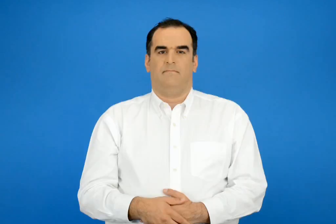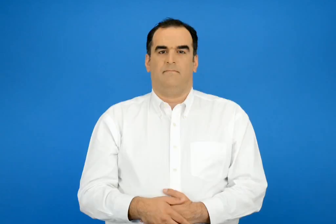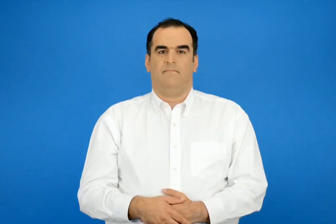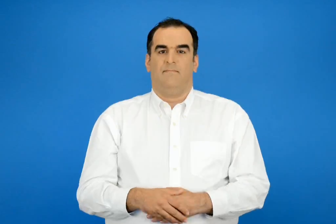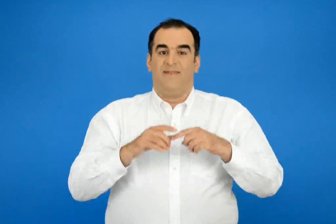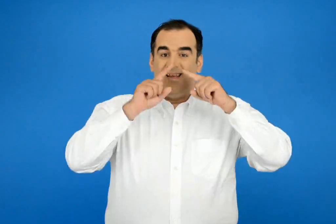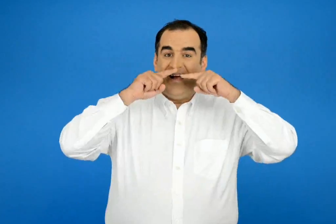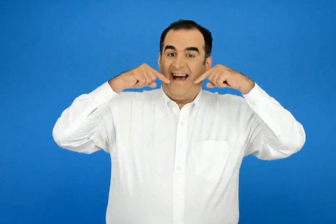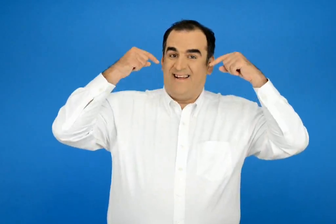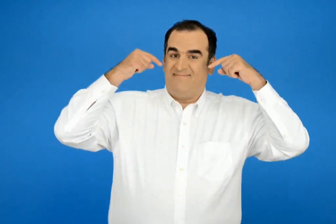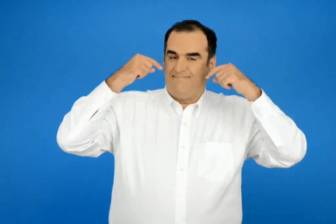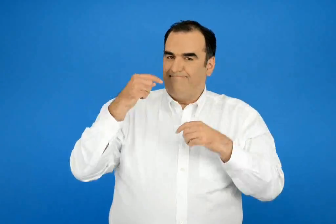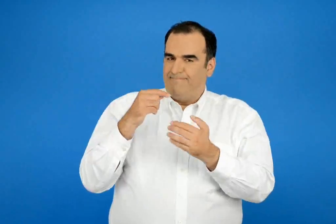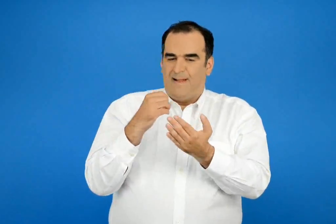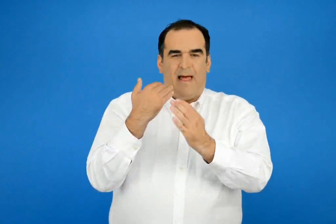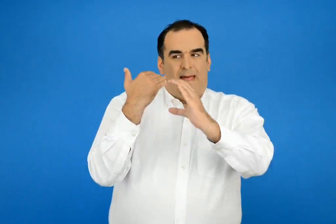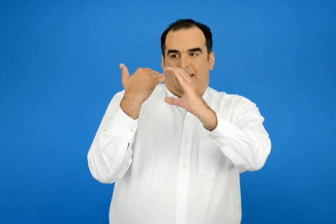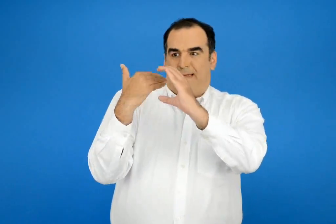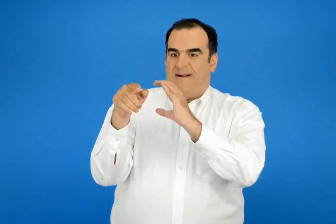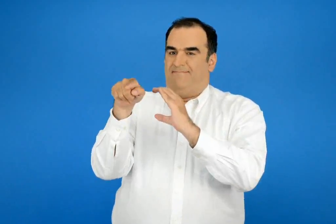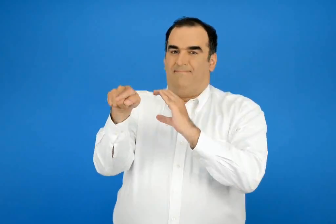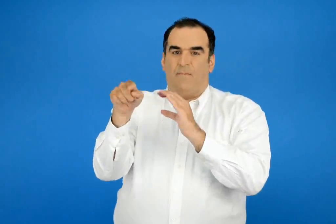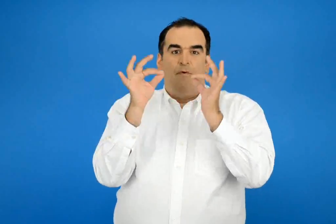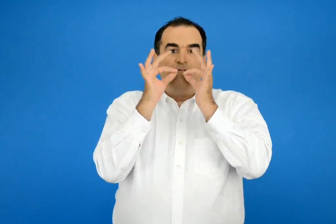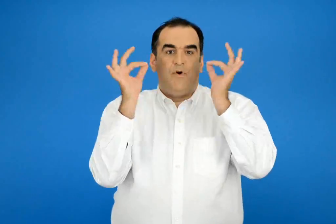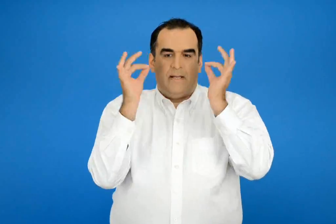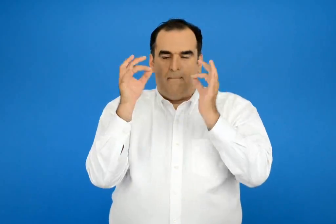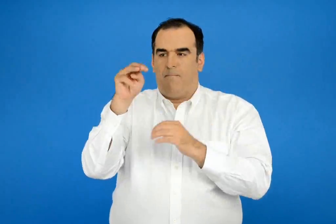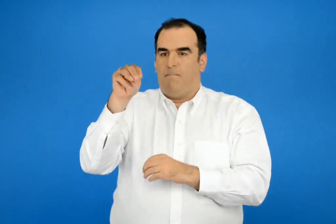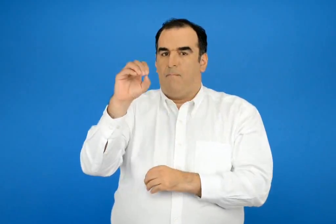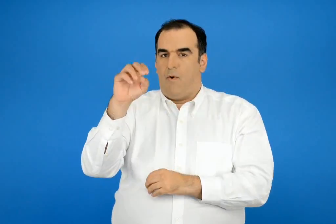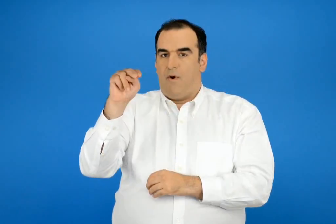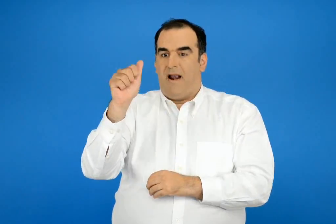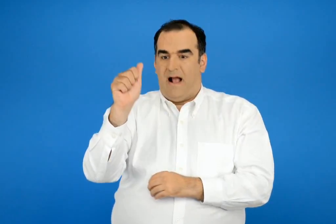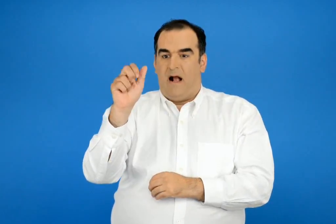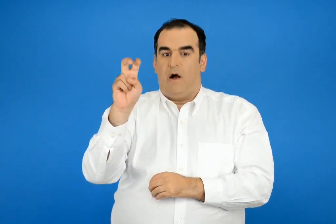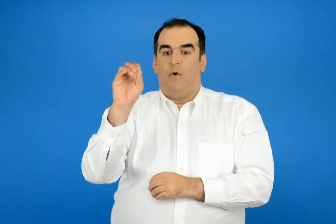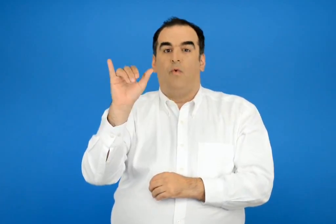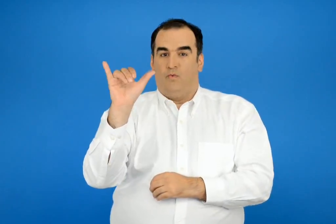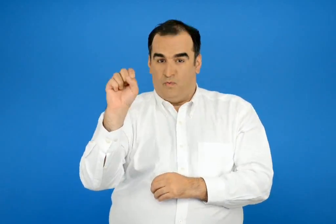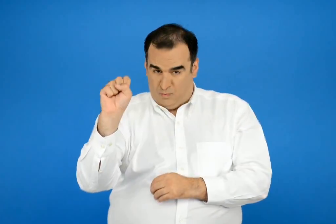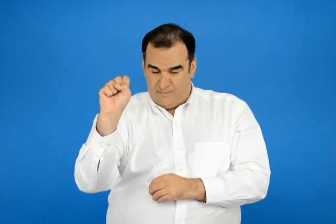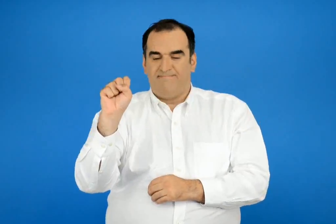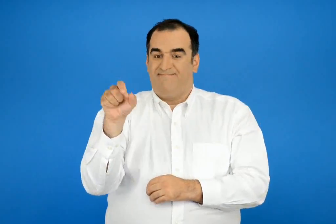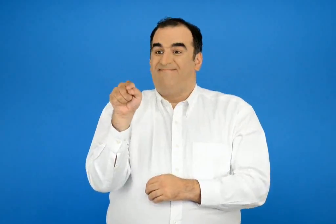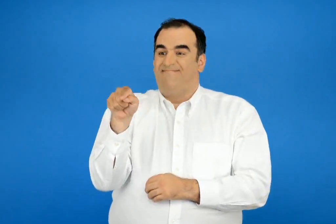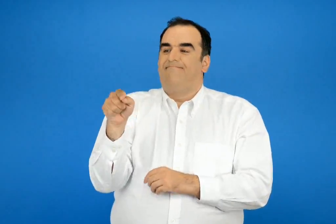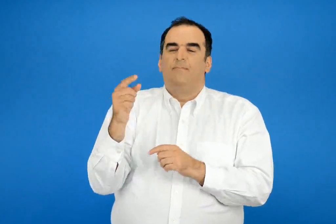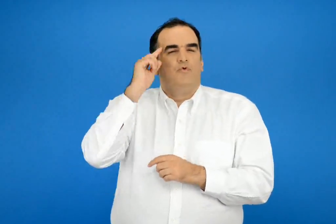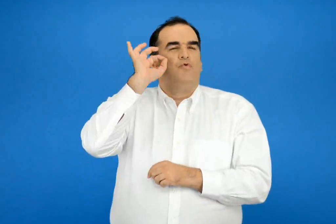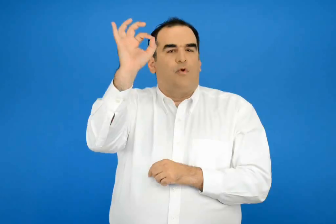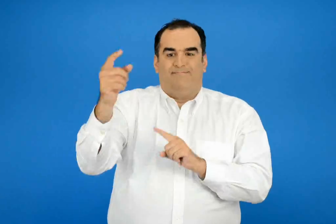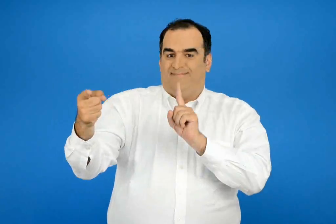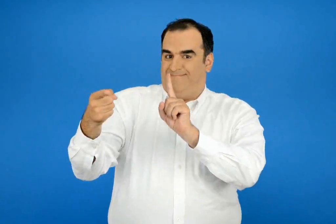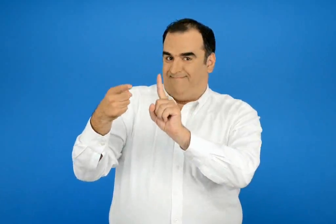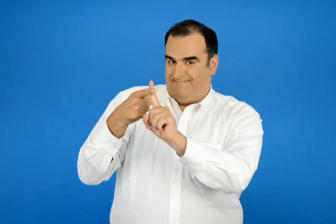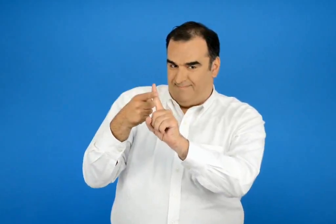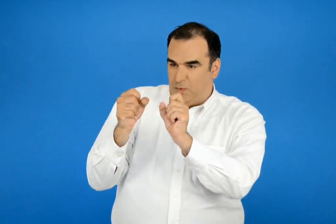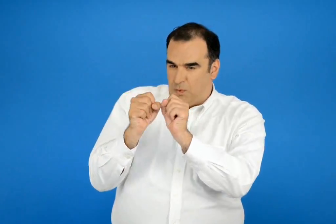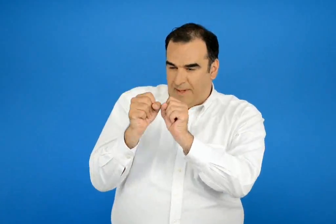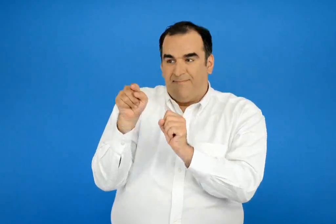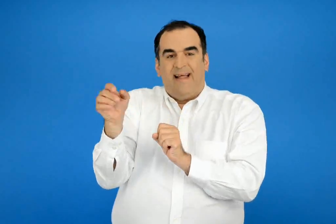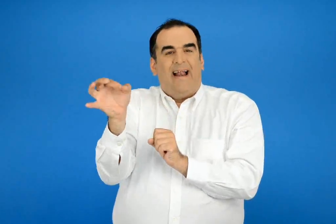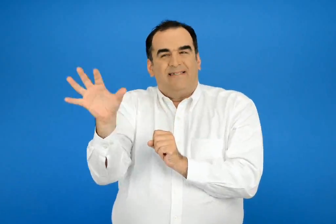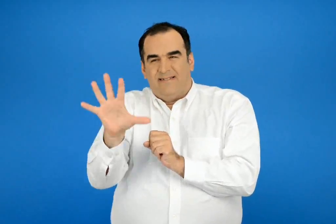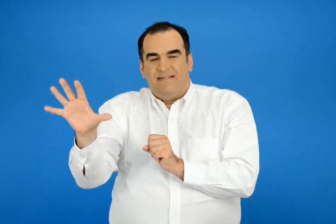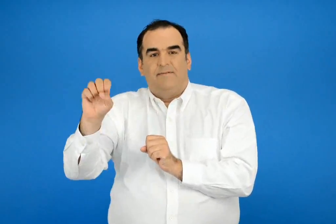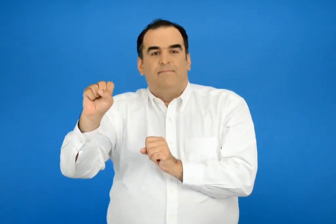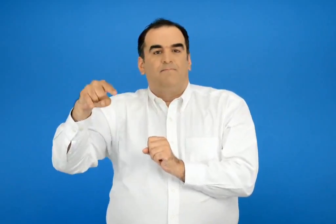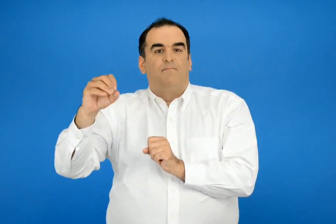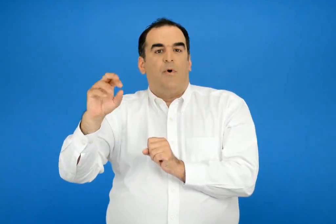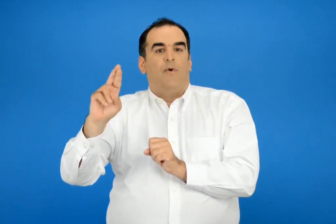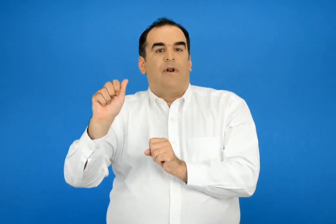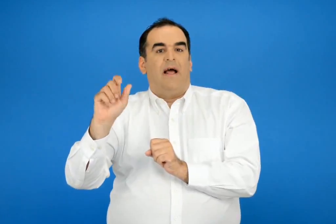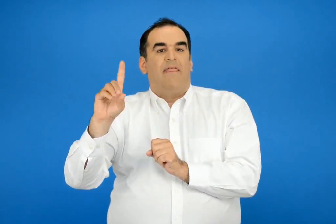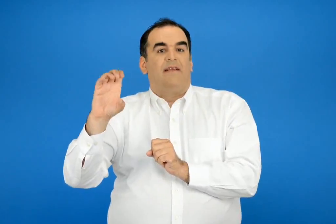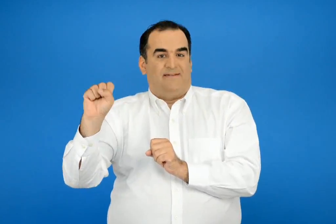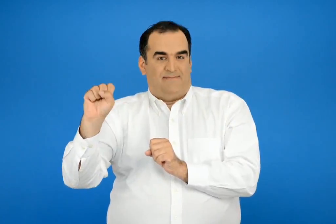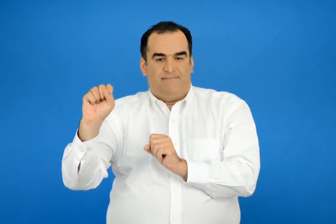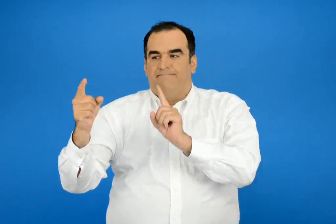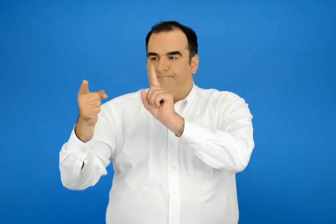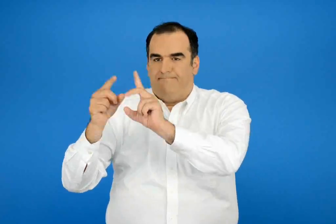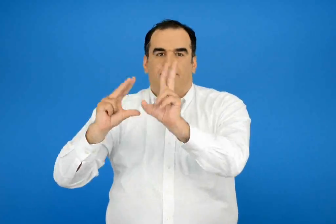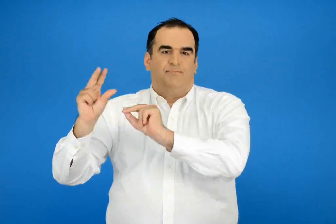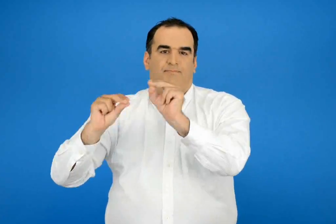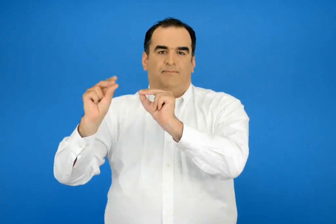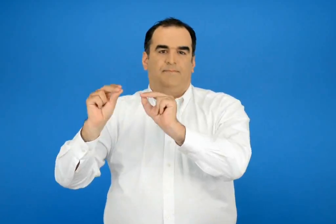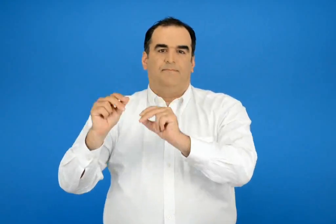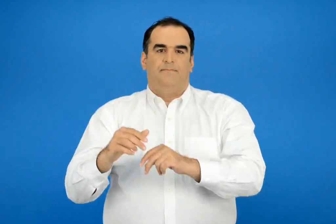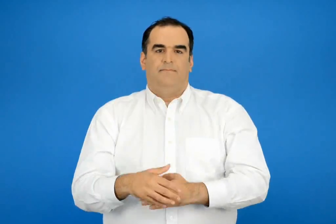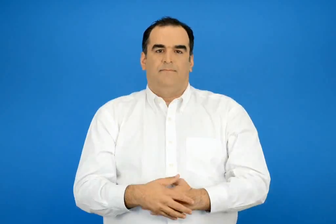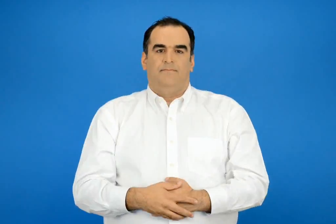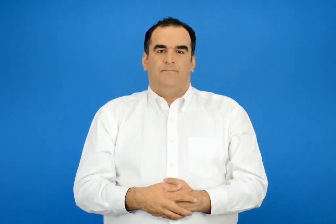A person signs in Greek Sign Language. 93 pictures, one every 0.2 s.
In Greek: η χαρά θέλει να στείλει ένα σύντομο μήνυμα ηλεκτρονικού ταχυδρομείου στη φώκια μονάχους για να κανονίσουν να συναντηθούν σε ένα μικρό νησί των σποράδην
